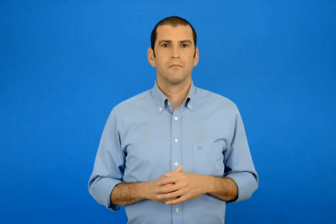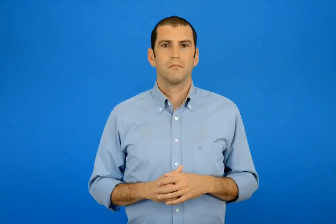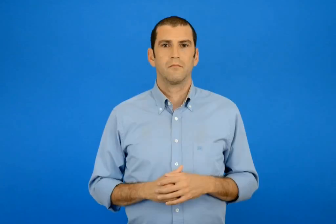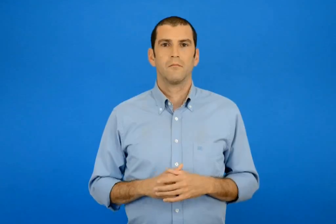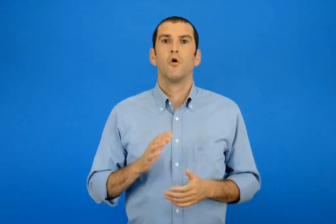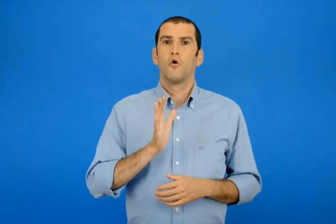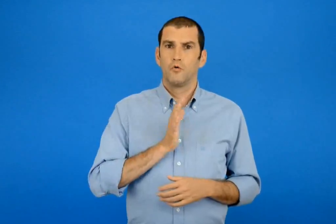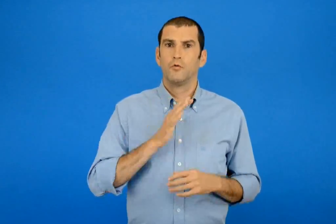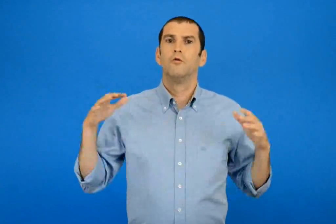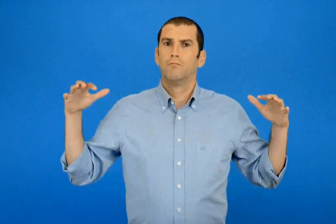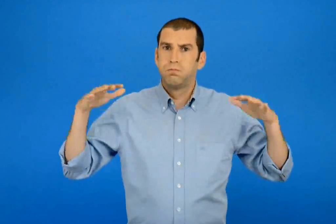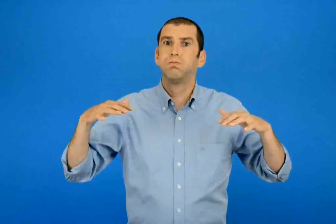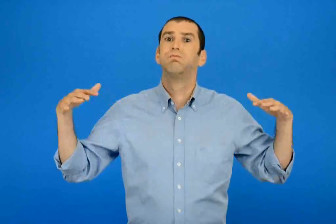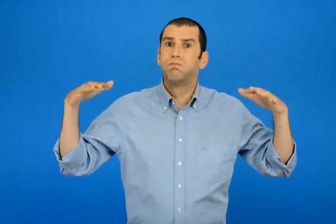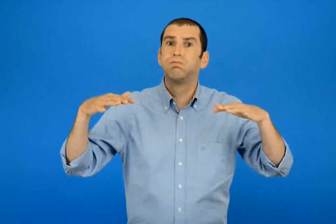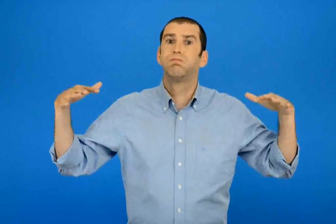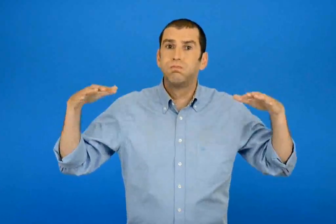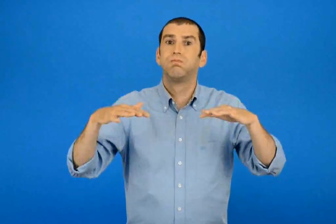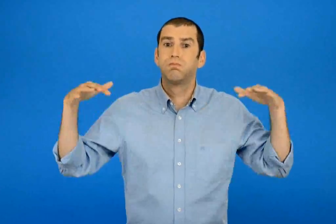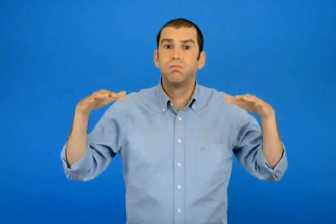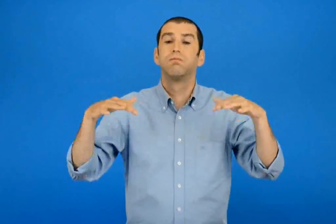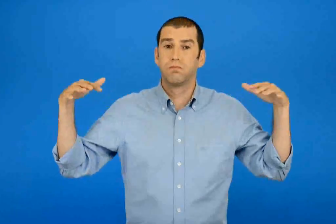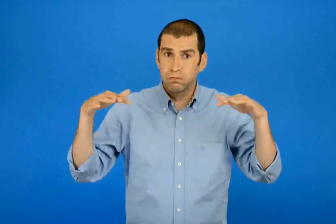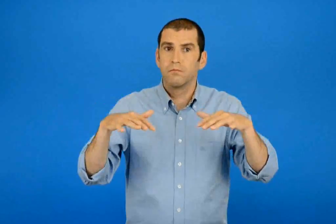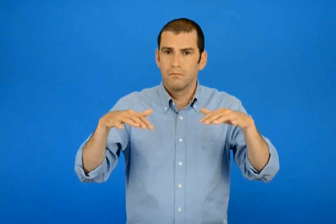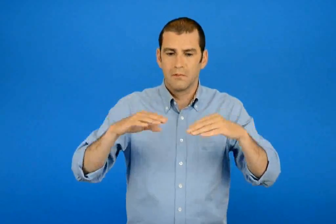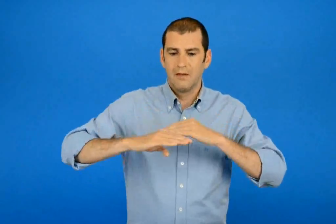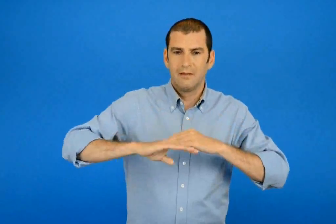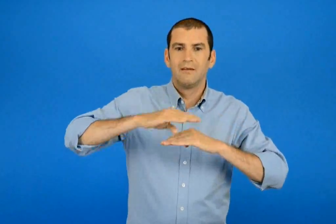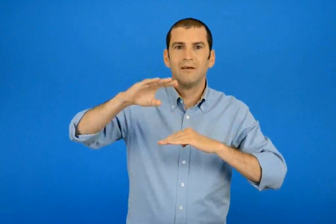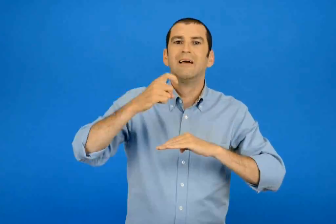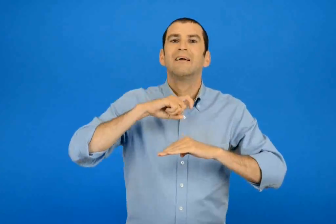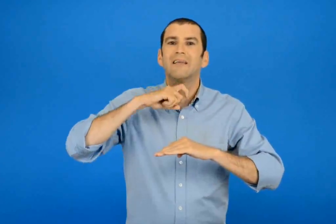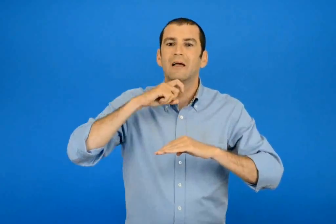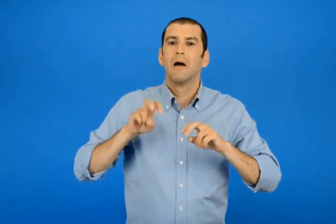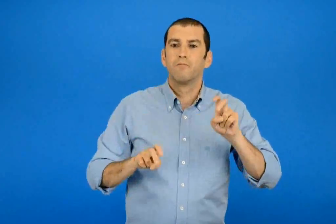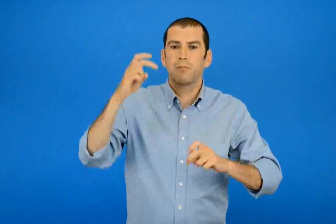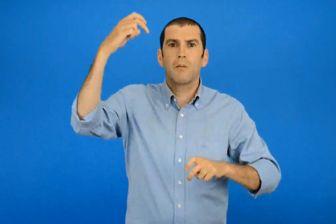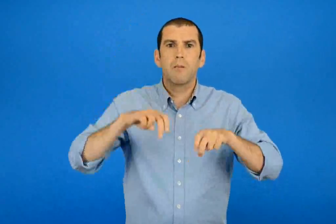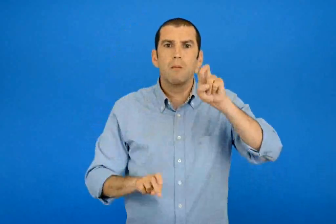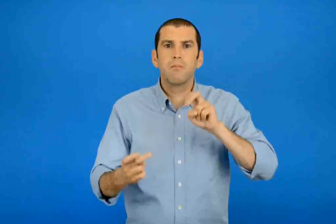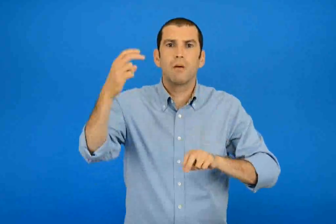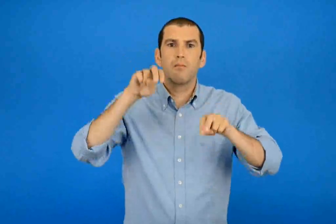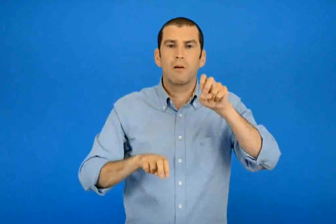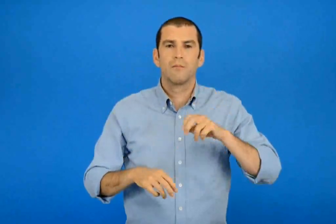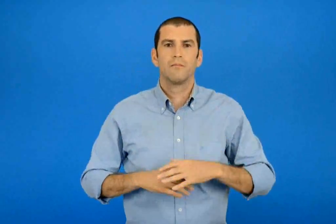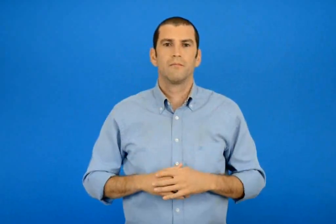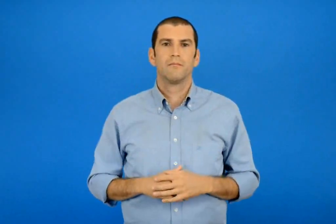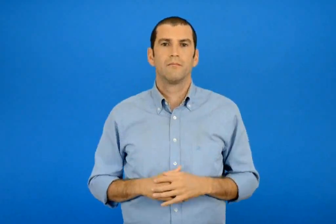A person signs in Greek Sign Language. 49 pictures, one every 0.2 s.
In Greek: ο κόσμος συγκεντρώνεται όλο και περισσότερο ανεβοκατεβαίνει με θόρυβο τα ξύλινα σκαλοπάτια
